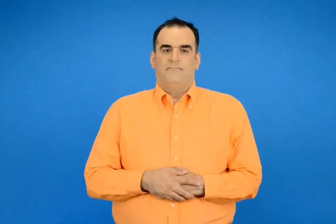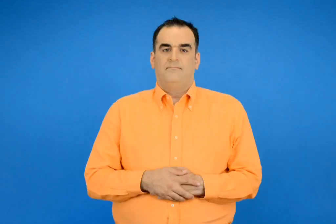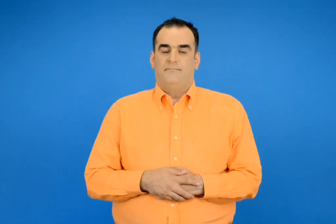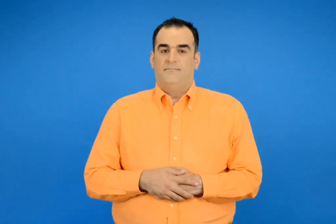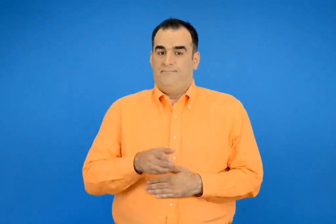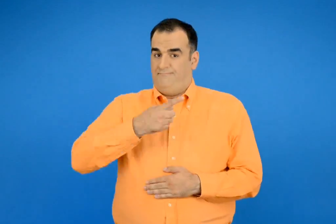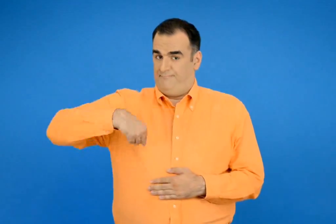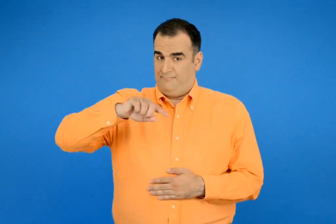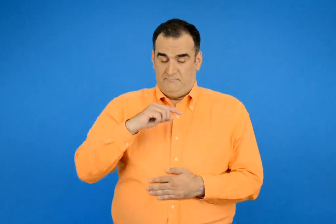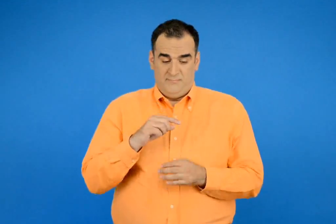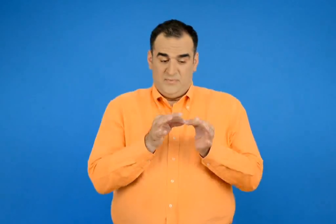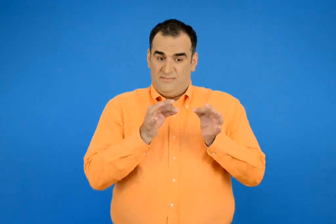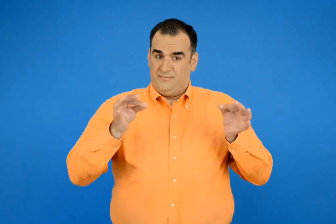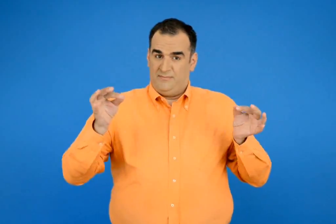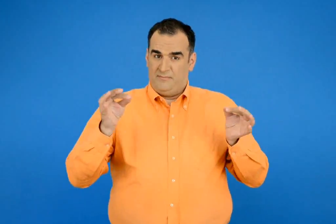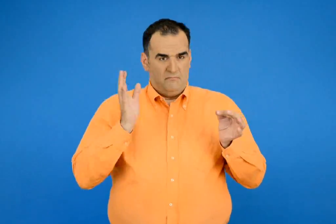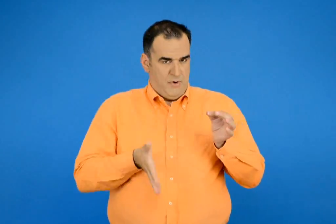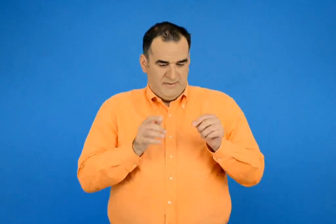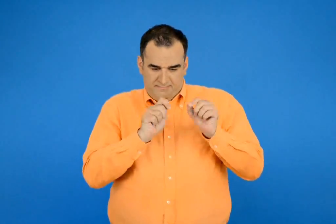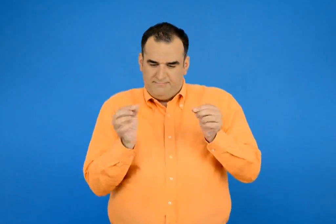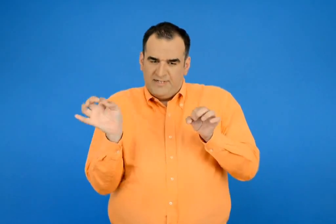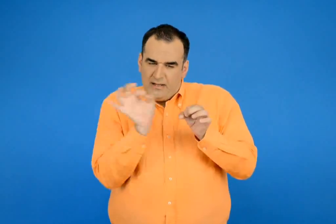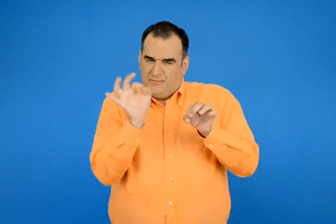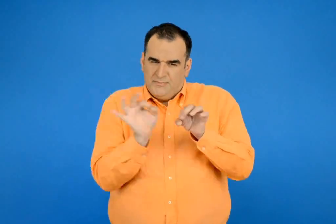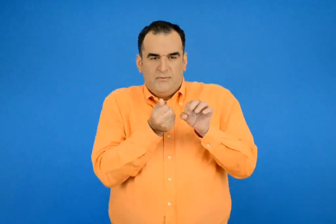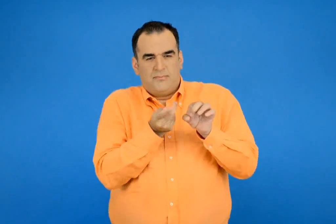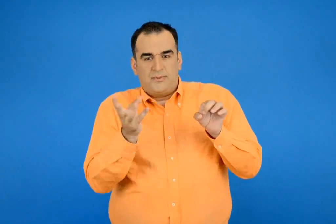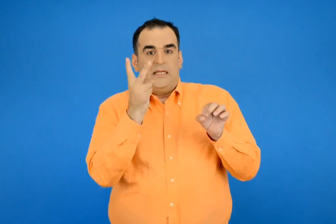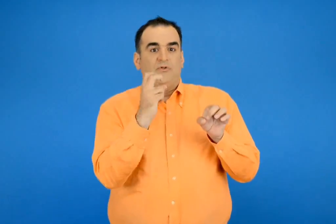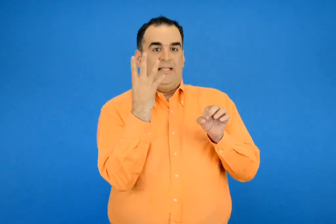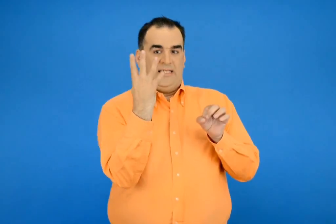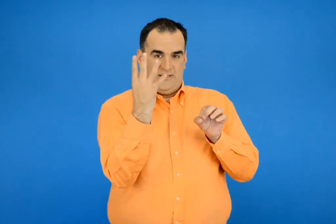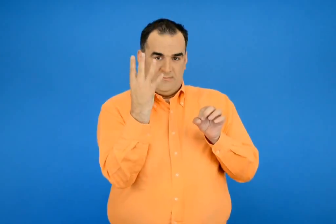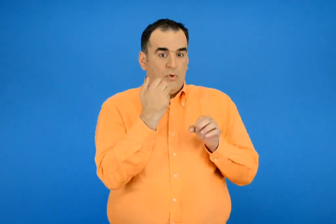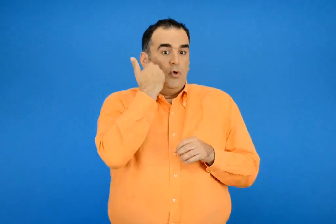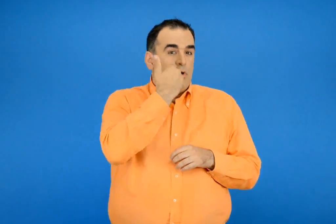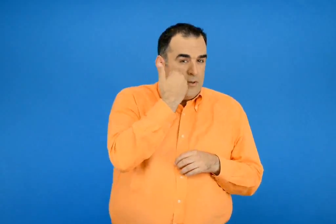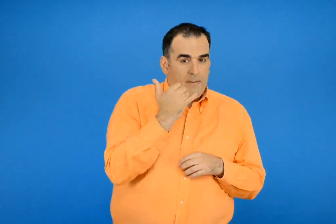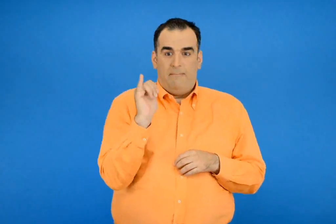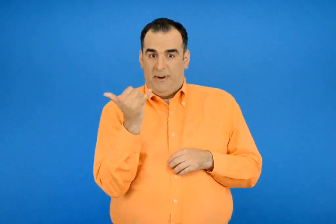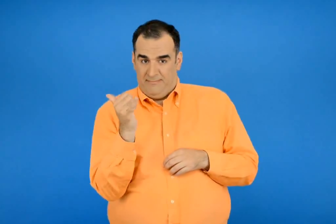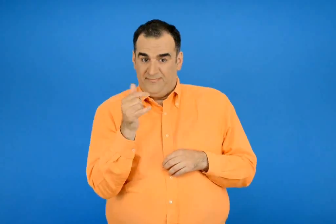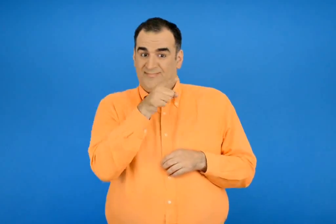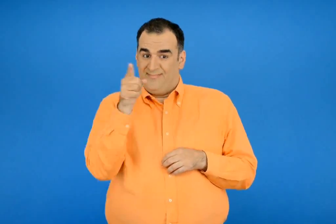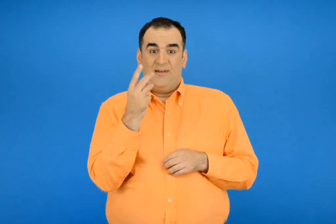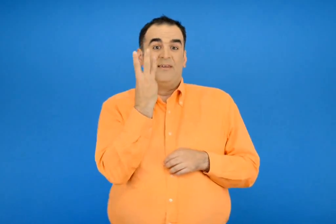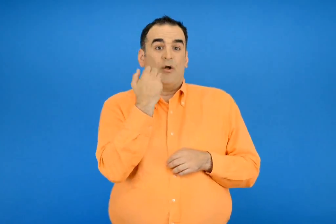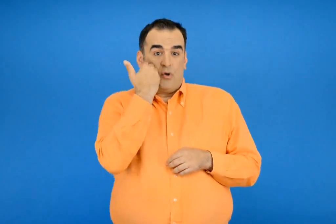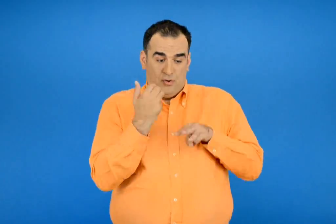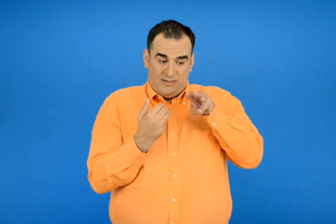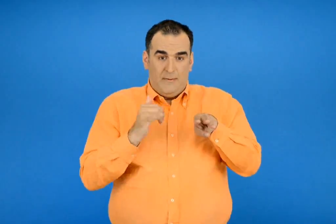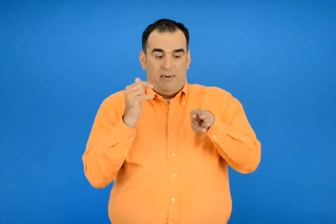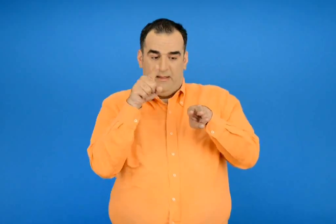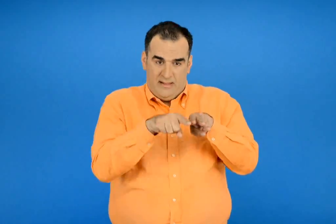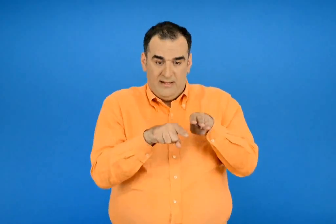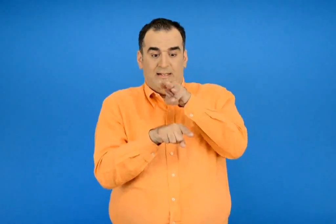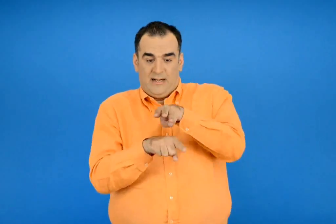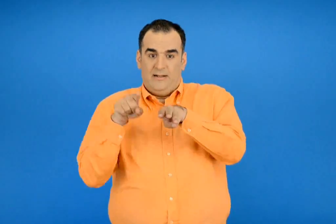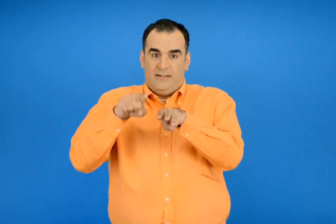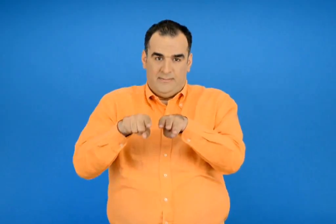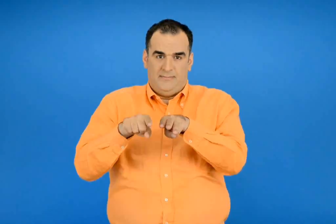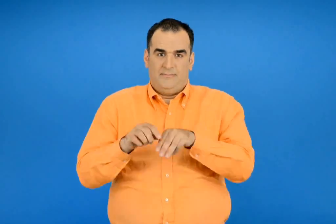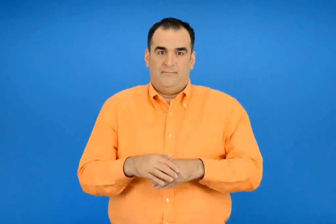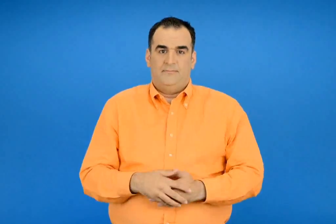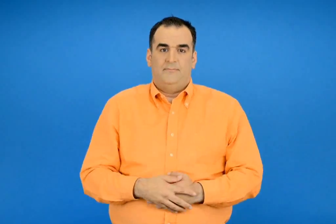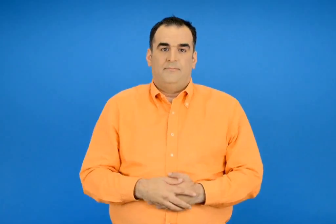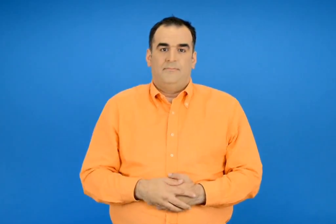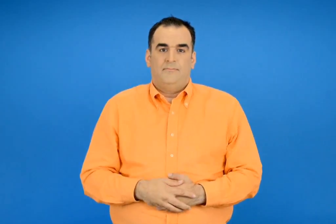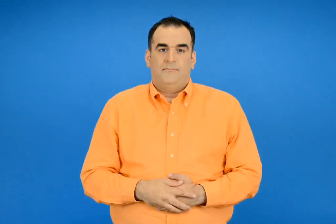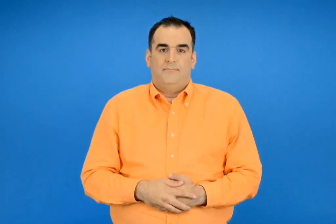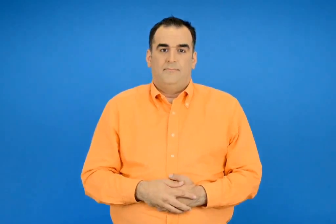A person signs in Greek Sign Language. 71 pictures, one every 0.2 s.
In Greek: μπορούμε να φτιάξουμε ένα κορδόνι με 24 χάντρες κόκκινες και μπλε έτσι ώστε κάθε φορά μετά από 3 κόκκινες να υπάρχει 1 μπλε ;
